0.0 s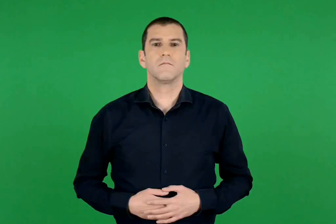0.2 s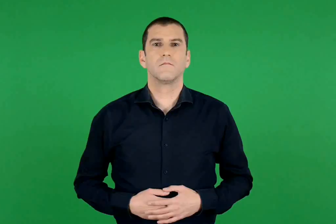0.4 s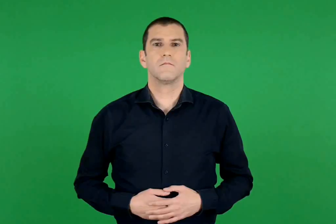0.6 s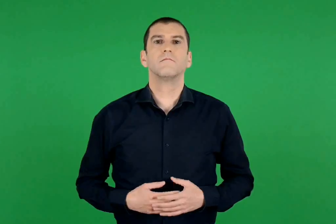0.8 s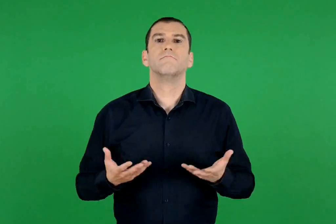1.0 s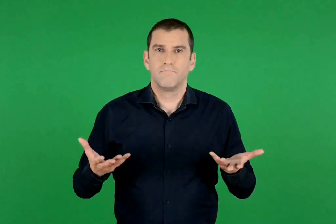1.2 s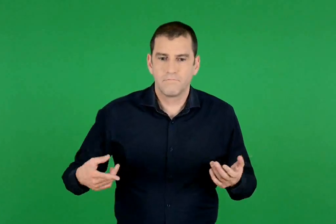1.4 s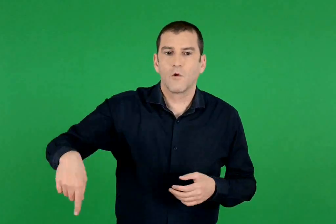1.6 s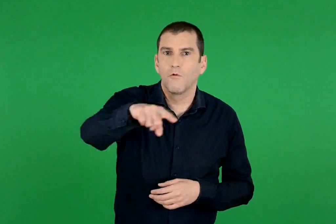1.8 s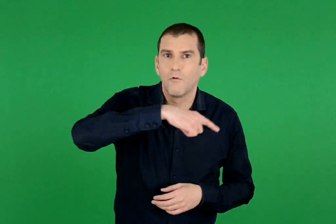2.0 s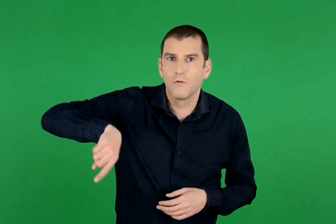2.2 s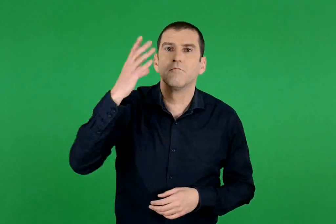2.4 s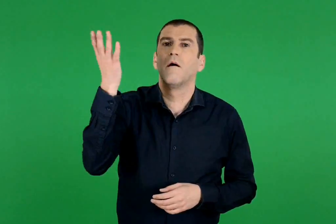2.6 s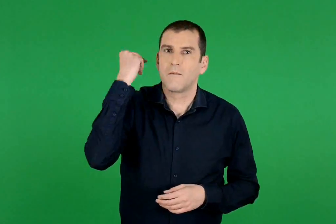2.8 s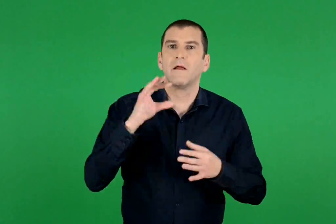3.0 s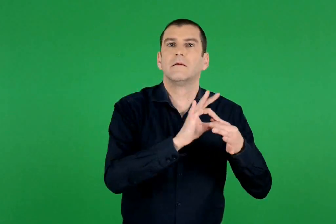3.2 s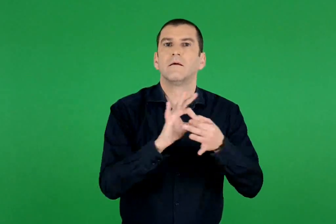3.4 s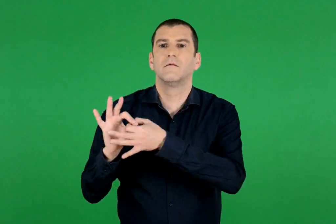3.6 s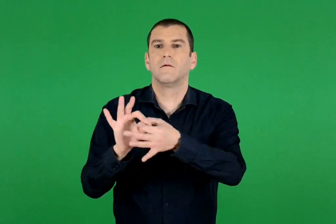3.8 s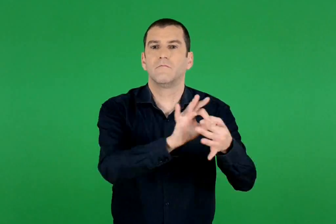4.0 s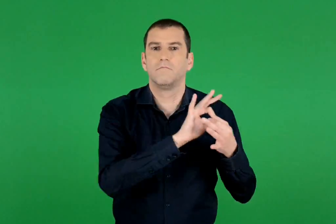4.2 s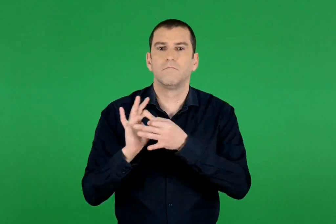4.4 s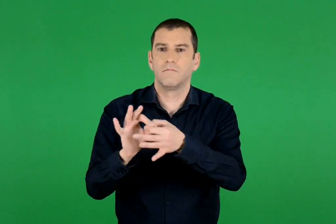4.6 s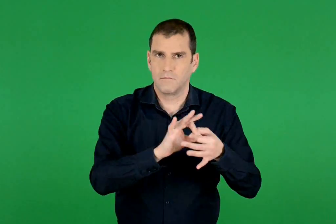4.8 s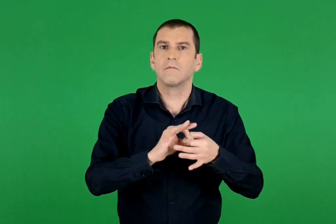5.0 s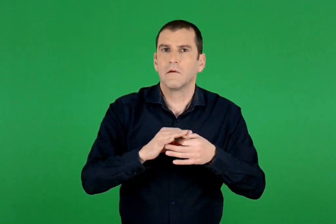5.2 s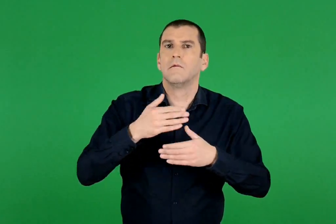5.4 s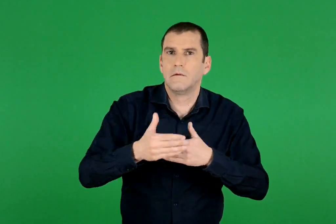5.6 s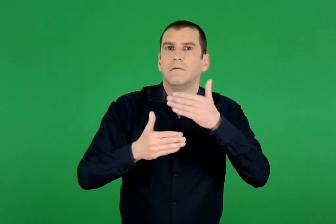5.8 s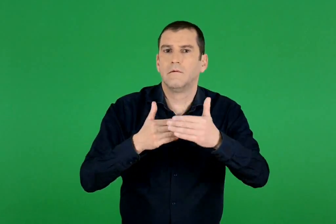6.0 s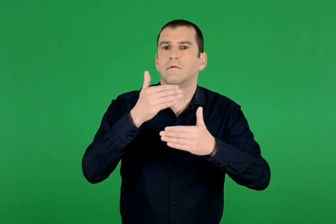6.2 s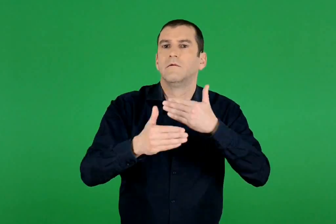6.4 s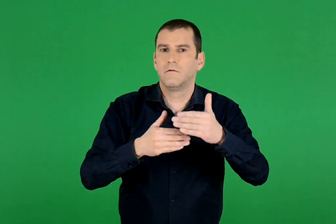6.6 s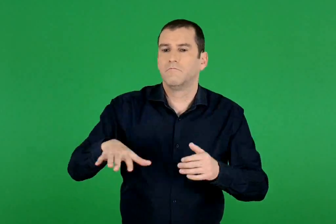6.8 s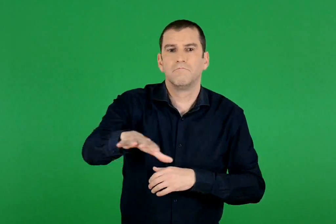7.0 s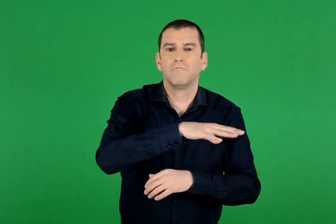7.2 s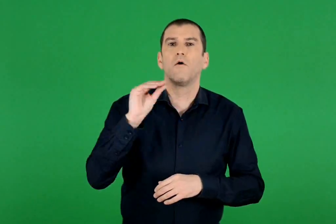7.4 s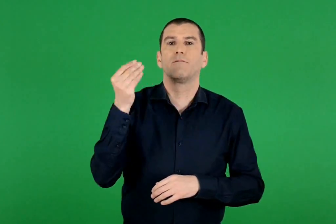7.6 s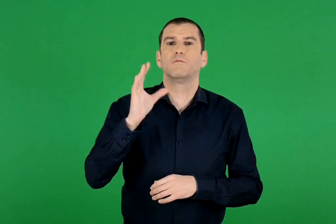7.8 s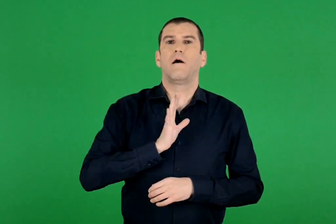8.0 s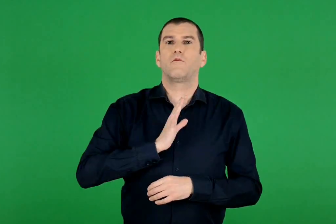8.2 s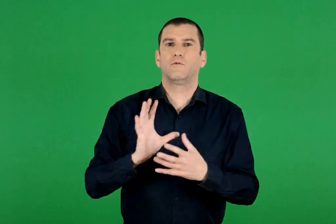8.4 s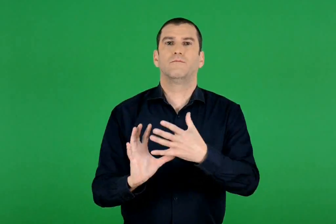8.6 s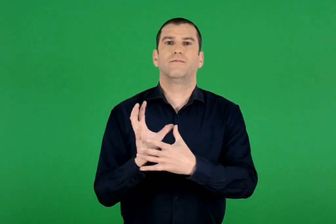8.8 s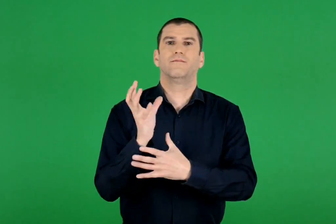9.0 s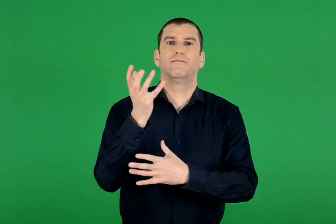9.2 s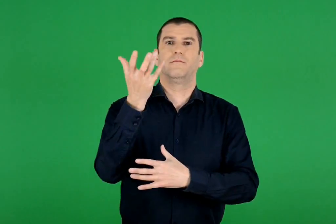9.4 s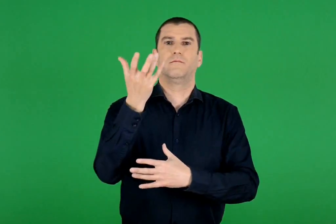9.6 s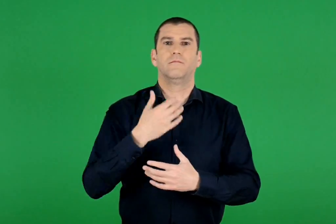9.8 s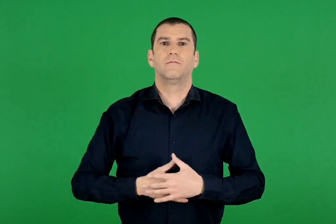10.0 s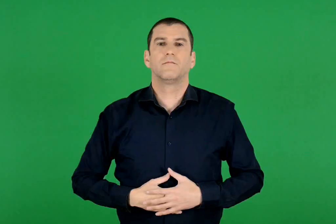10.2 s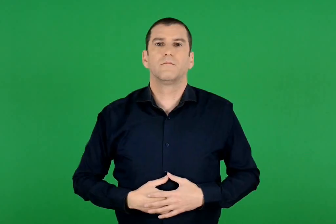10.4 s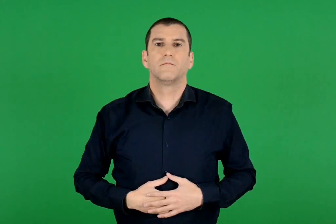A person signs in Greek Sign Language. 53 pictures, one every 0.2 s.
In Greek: έτσι έμαθαν να συνεργάζονται. σιγά σιγά έφτιαξαν τον ανθρώπινο πολιτισμό
